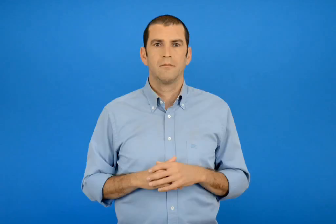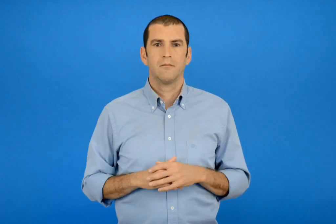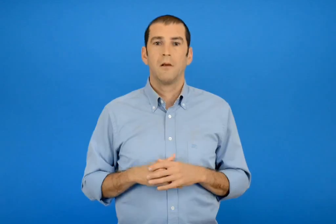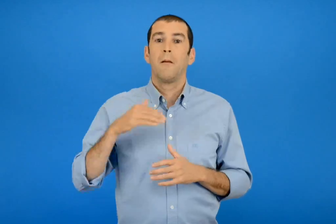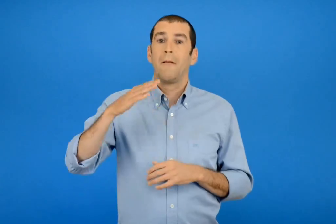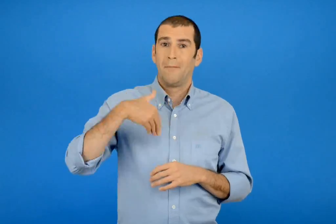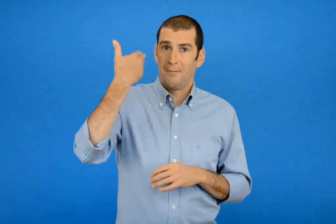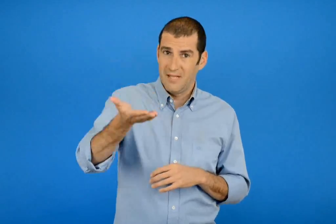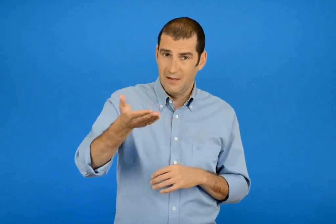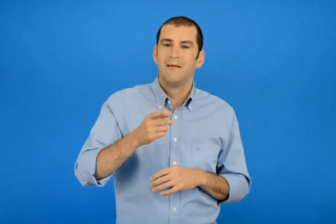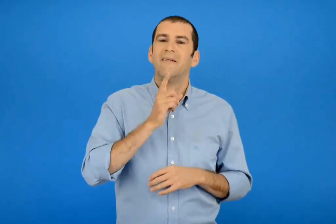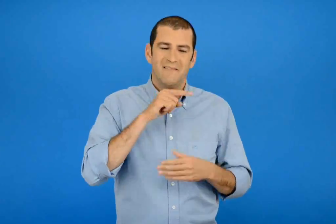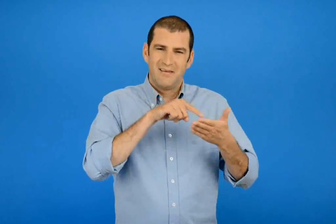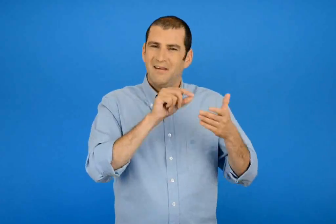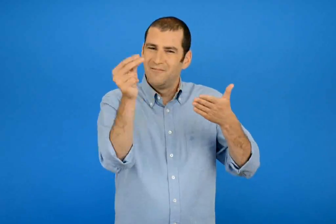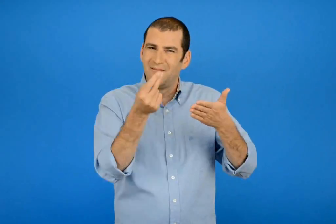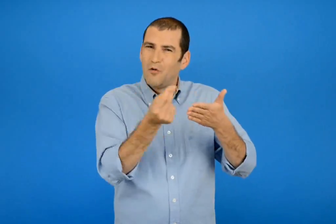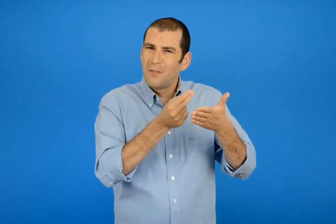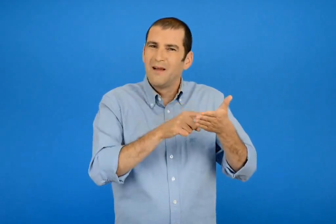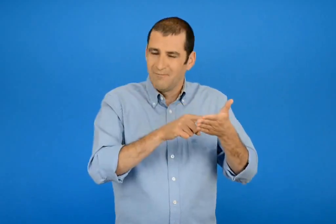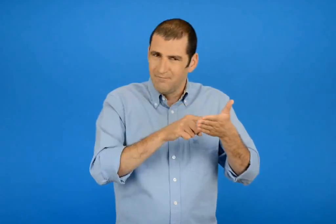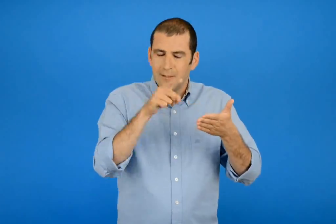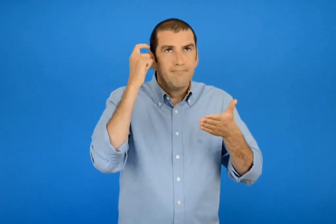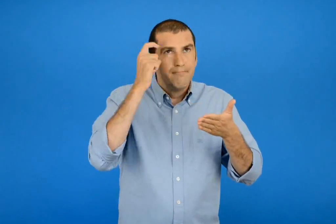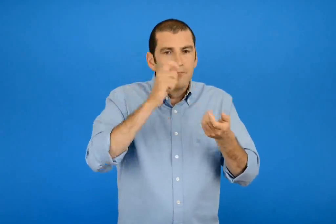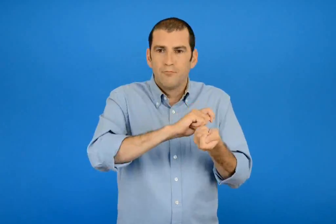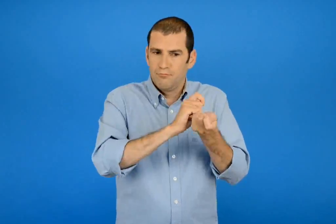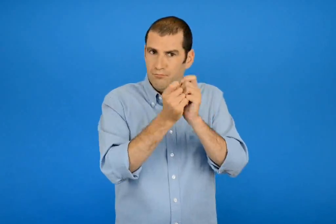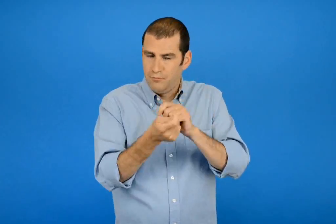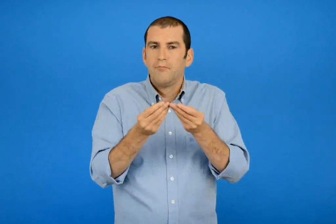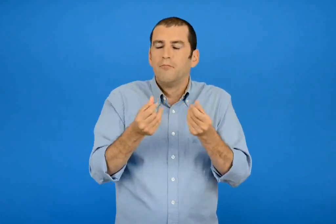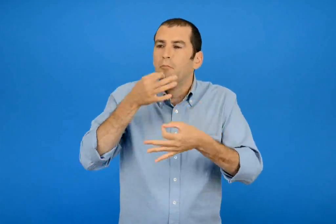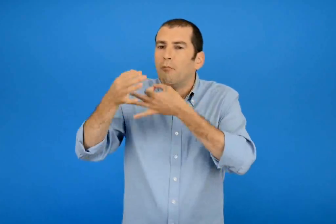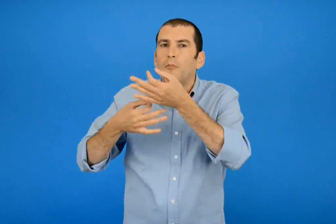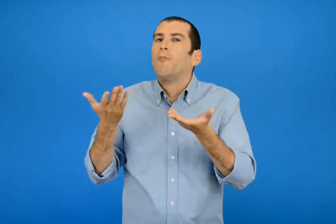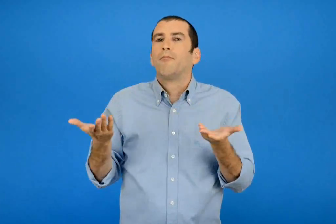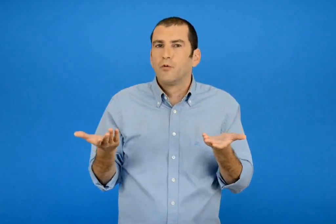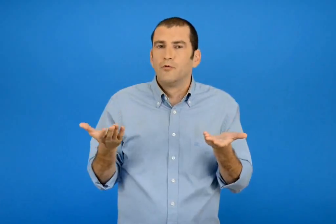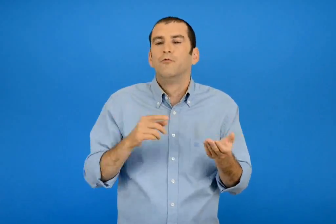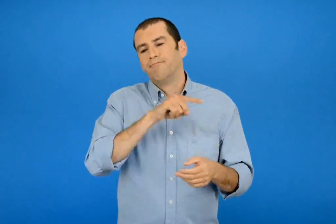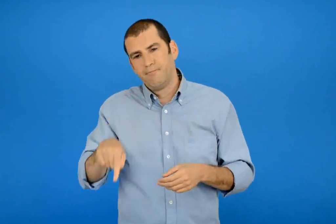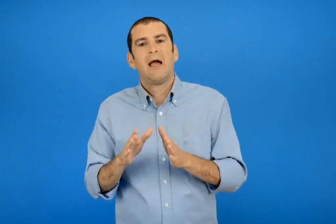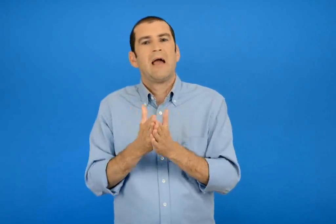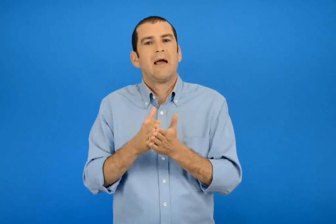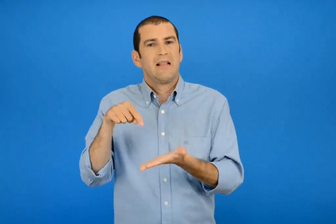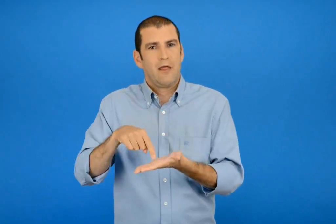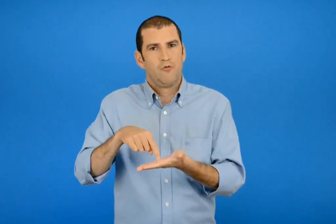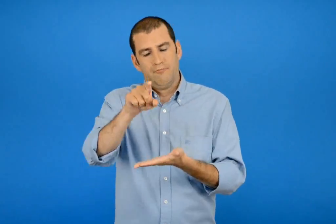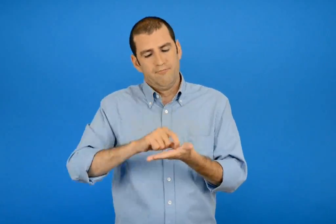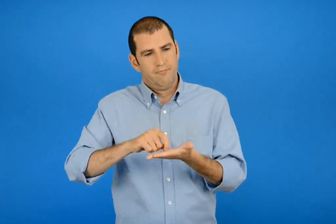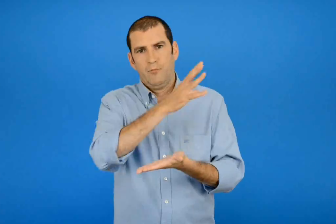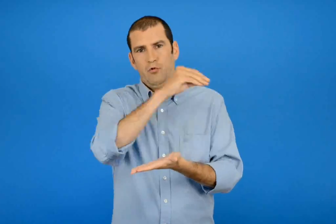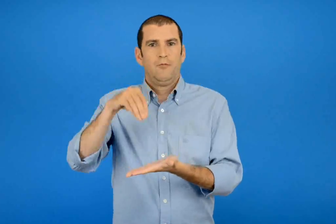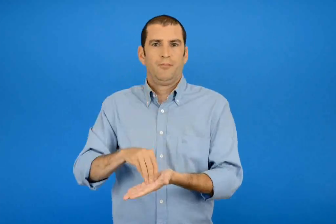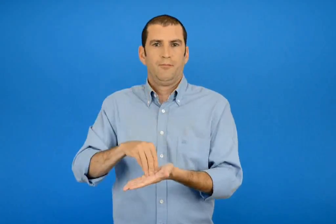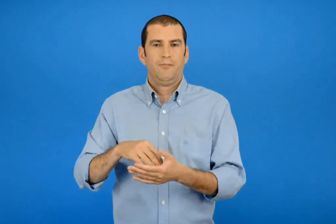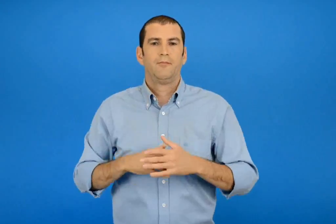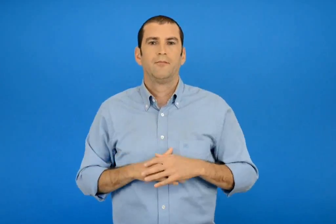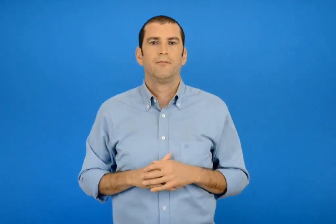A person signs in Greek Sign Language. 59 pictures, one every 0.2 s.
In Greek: έπειτα σκέψου πως θα του έλεγες εσύ το ίδιο πράγμα και γράψε το στο τετράδιο σου
